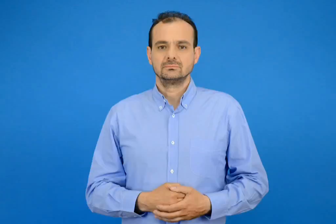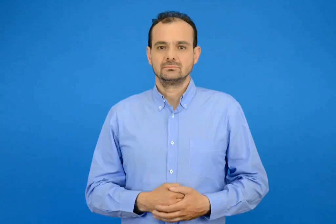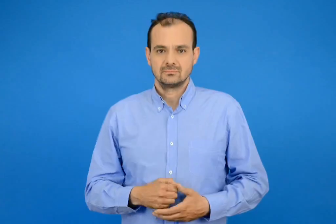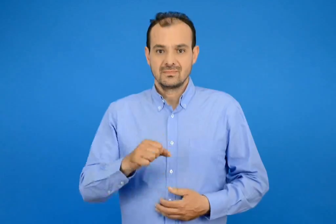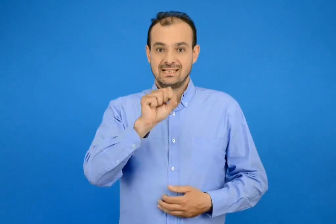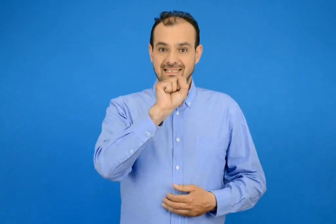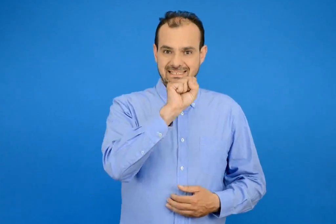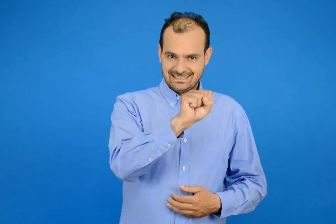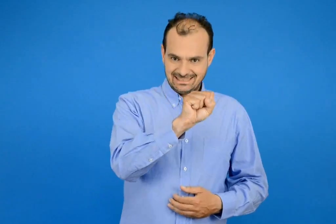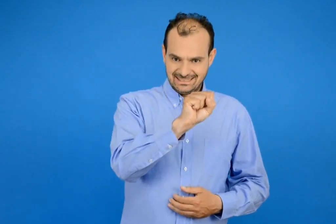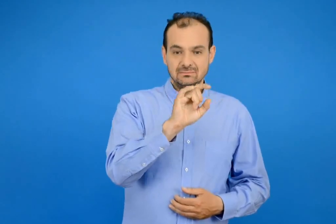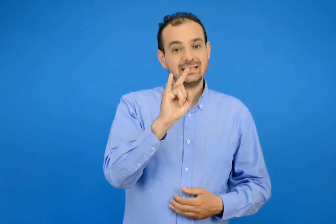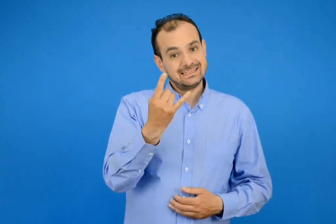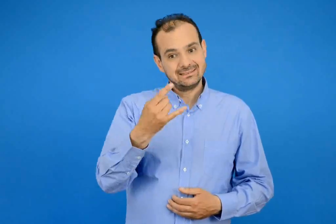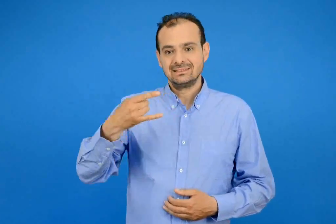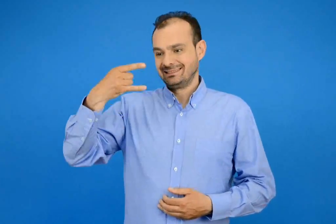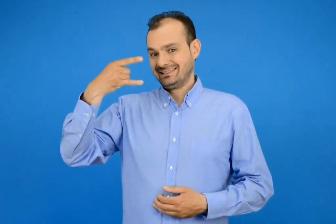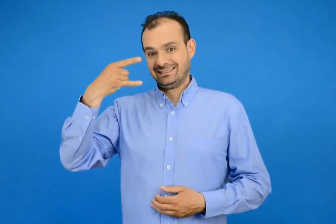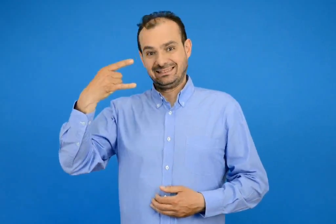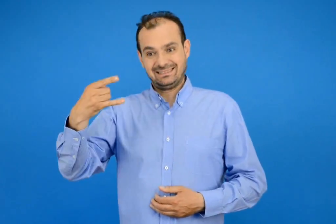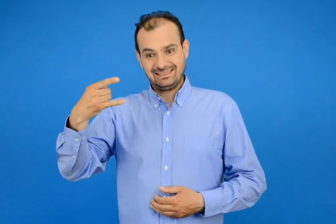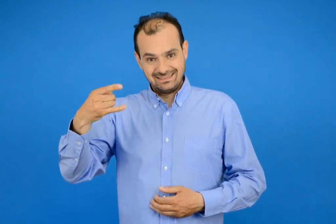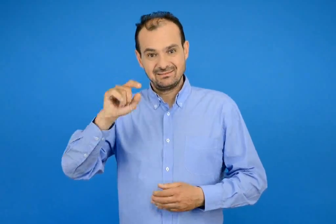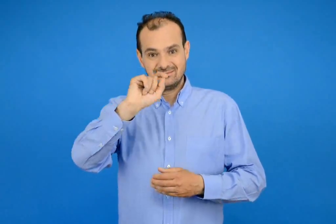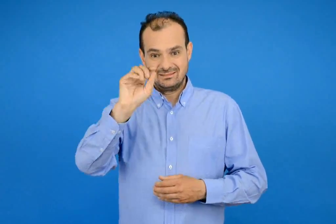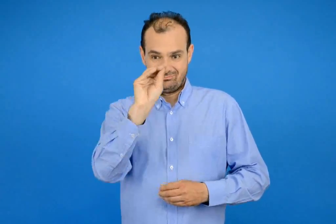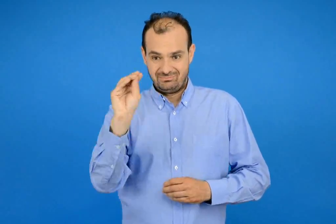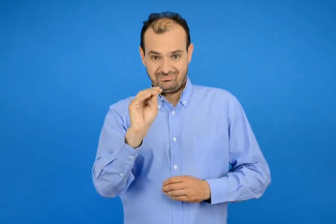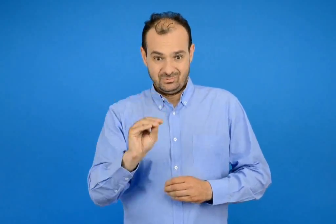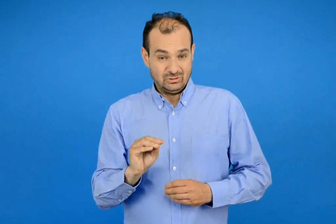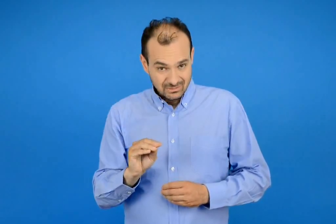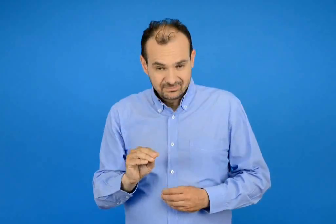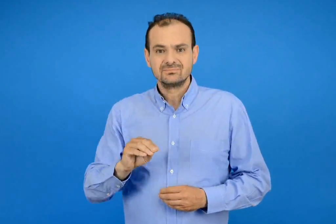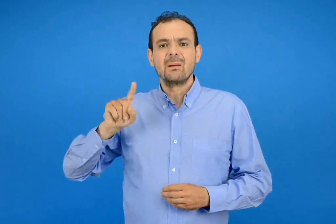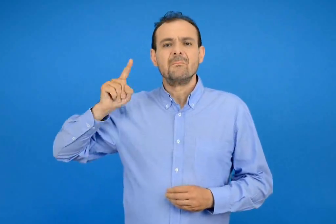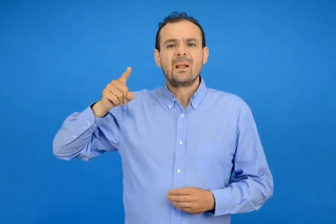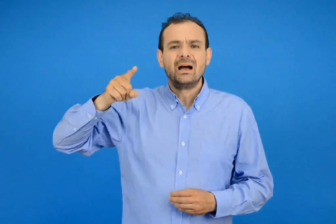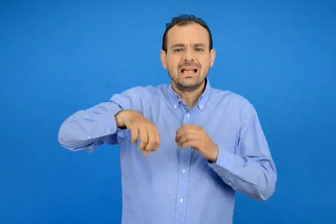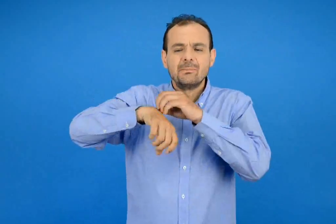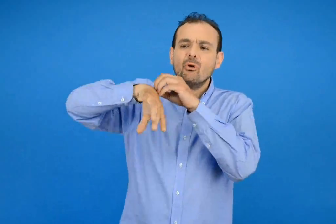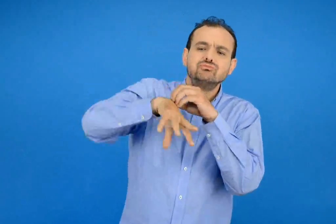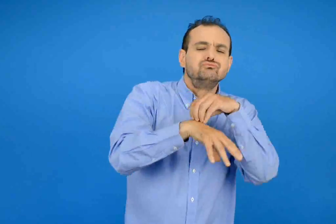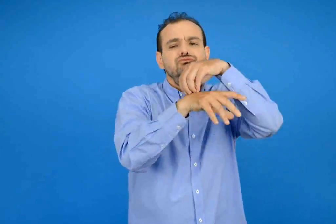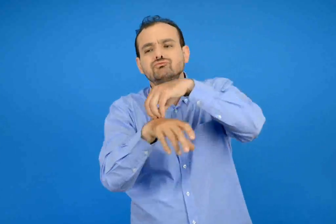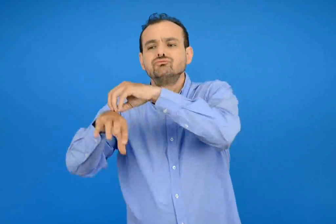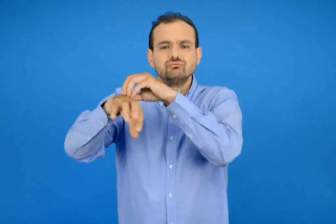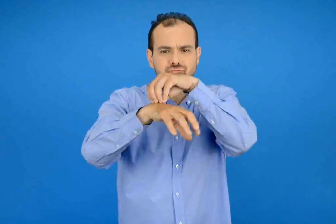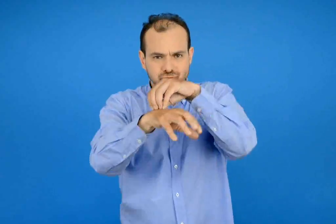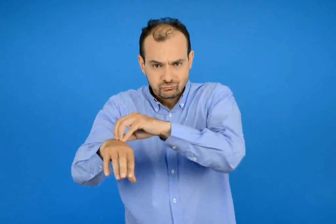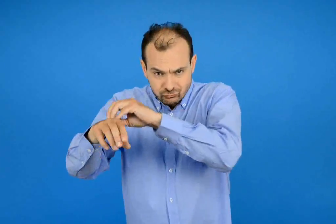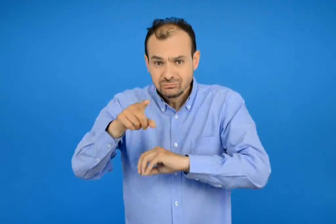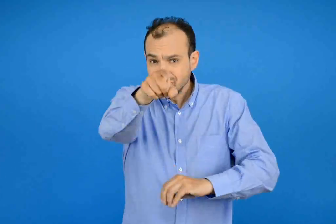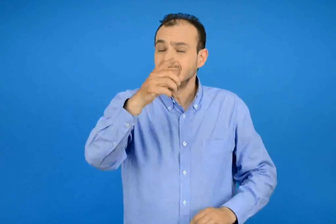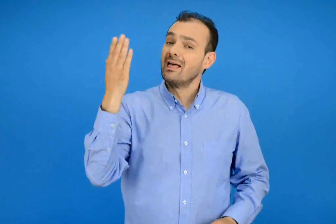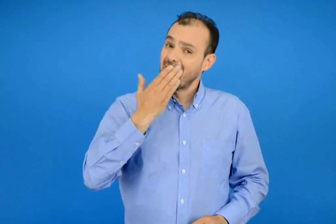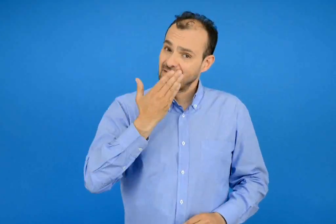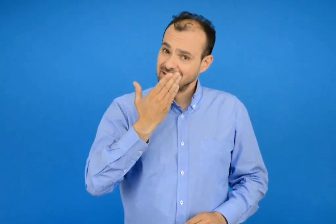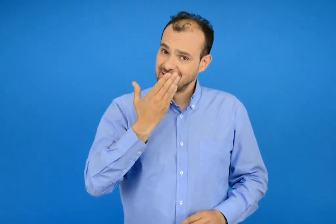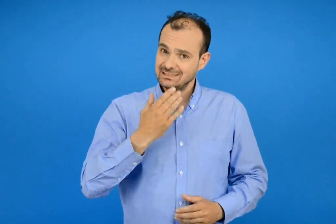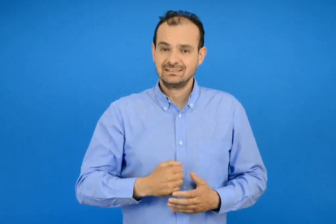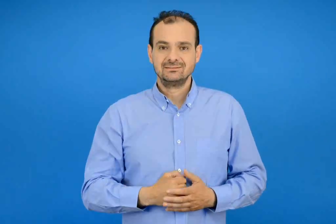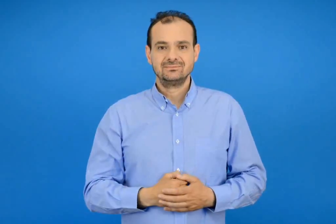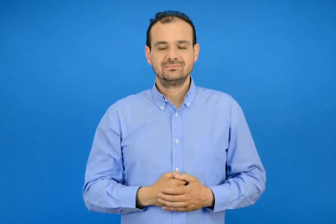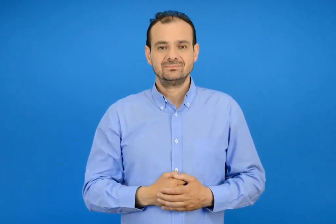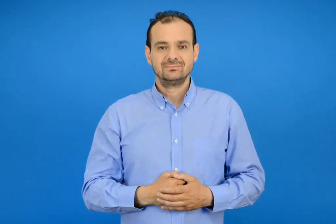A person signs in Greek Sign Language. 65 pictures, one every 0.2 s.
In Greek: συμπλήρωσε σ η ζ και θα διαβάσεις την περιπέτεια του χταποδιού
